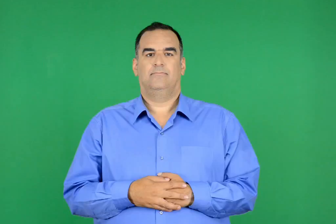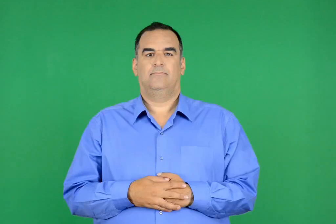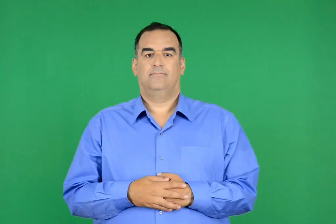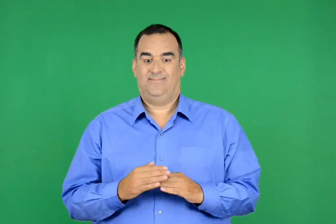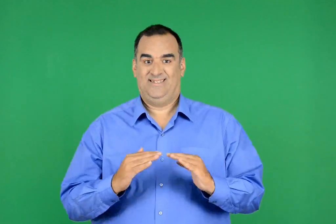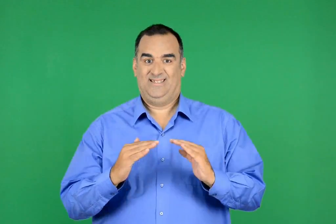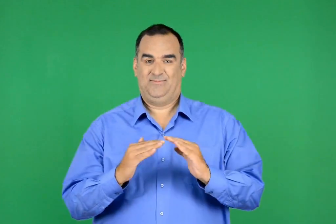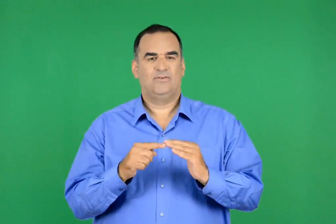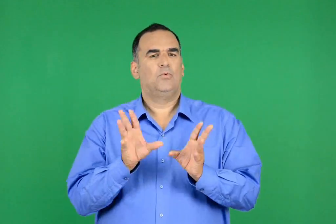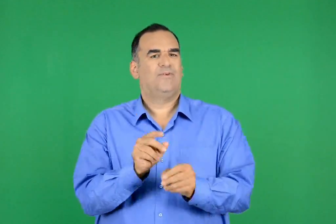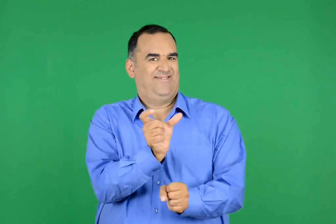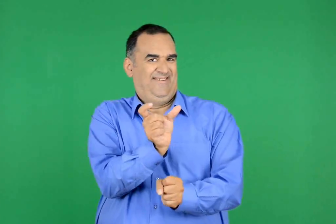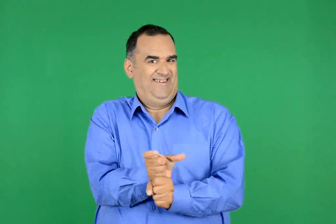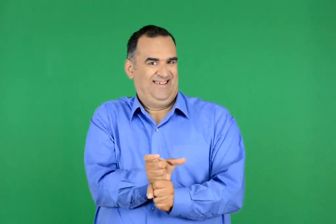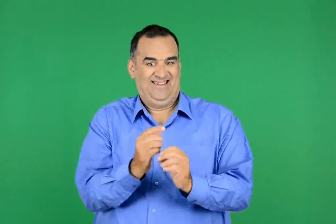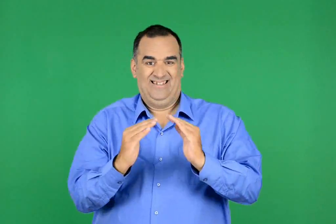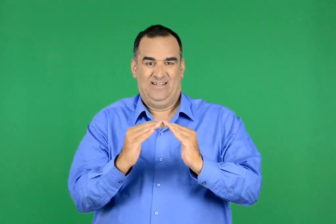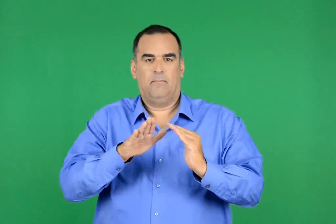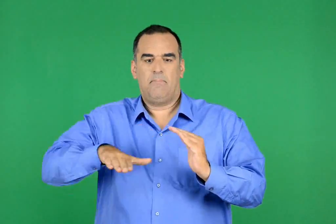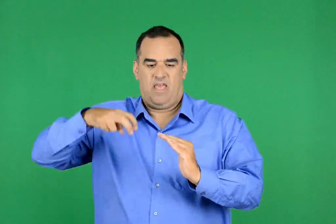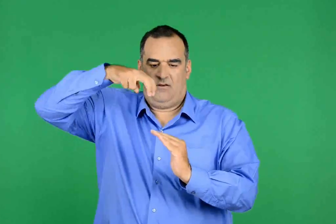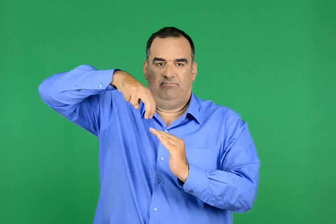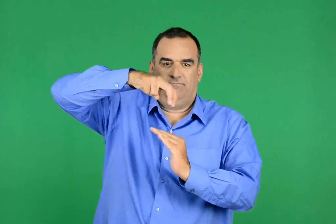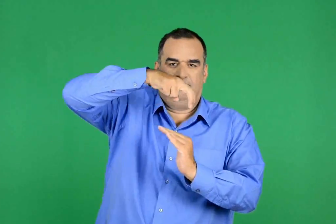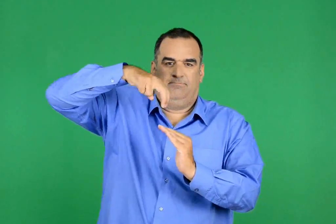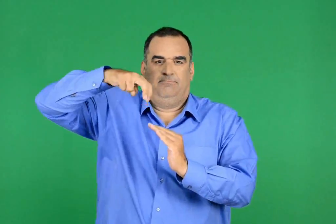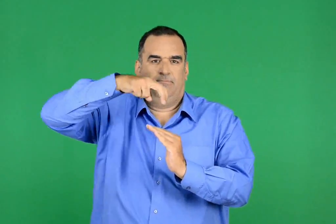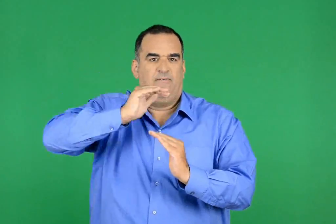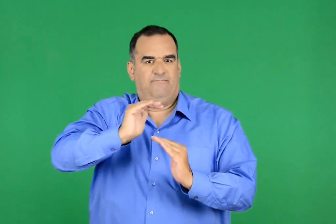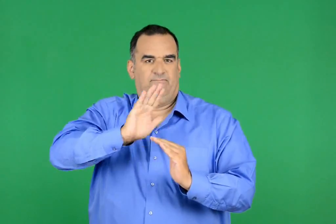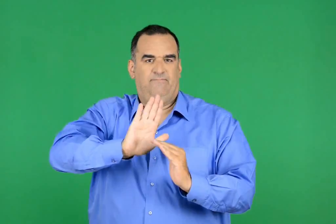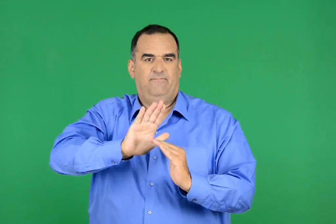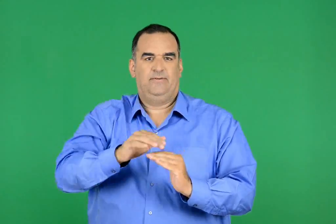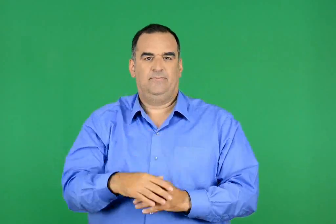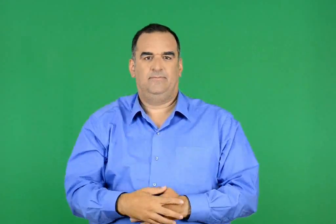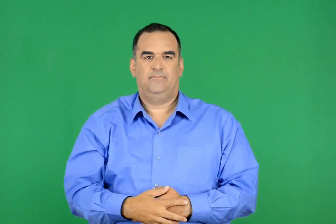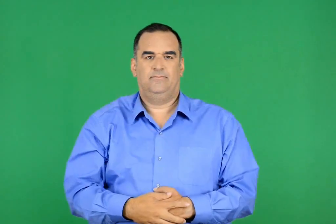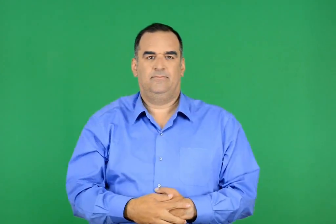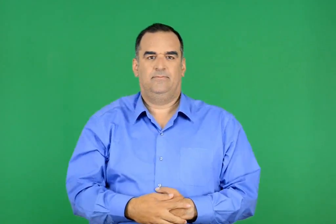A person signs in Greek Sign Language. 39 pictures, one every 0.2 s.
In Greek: ψηλά , στο ταρατσάκι του θυρωρείου υπάρχουν ακόμη παιδιά
